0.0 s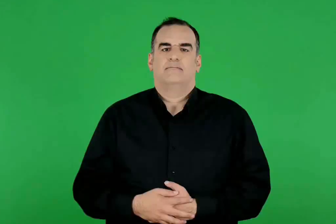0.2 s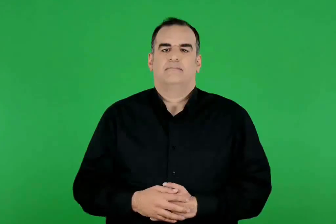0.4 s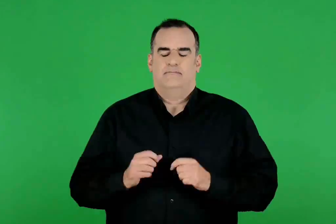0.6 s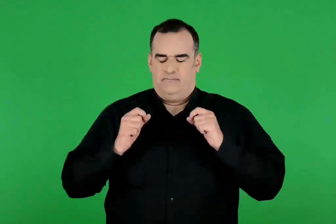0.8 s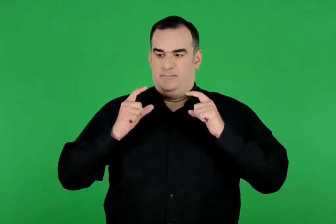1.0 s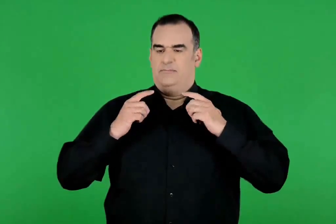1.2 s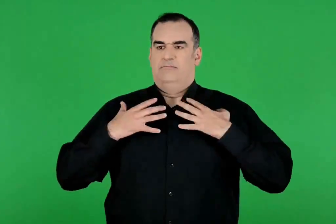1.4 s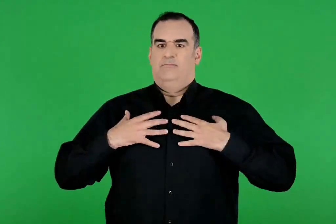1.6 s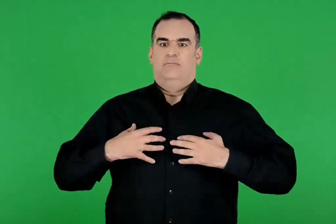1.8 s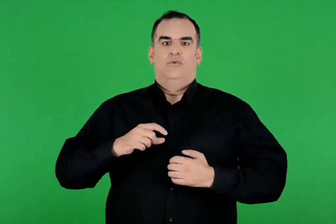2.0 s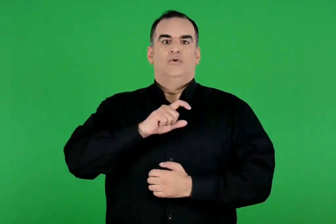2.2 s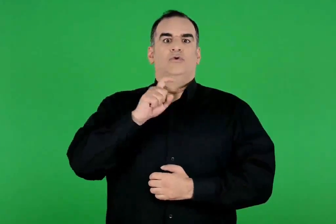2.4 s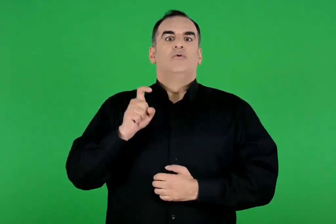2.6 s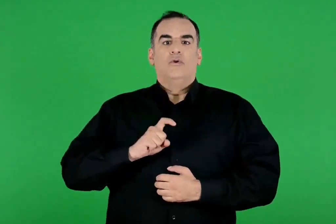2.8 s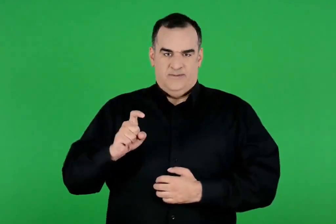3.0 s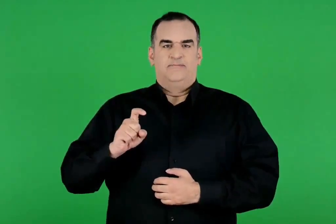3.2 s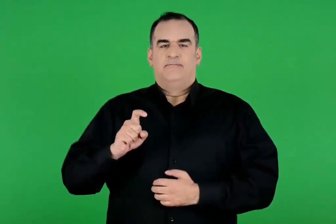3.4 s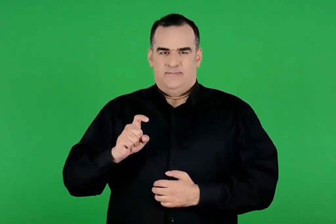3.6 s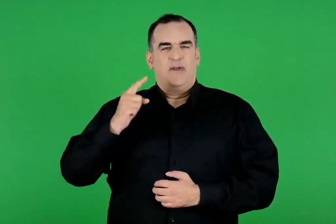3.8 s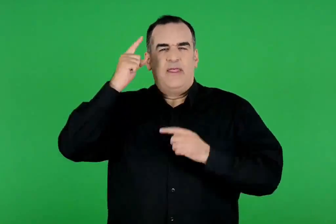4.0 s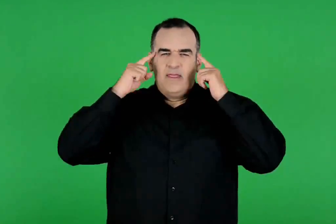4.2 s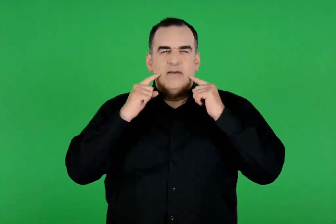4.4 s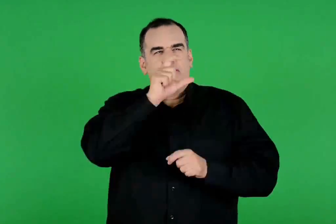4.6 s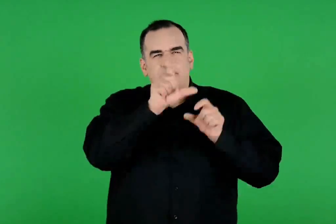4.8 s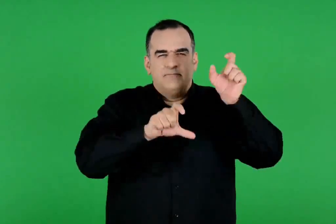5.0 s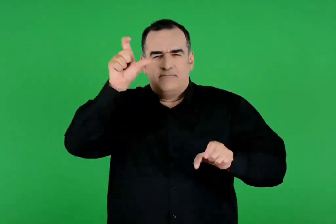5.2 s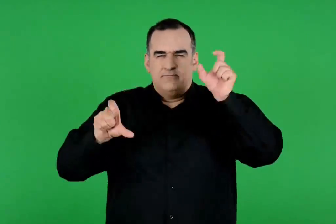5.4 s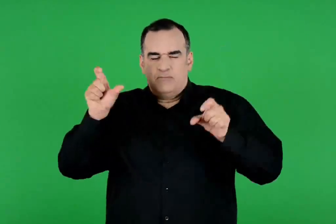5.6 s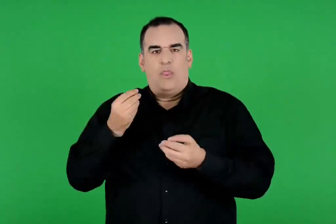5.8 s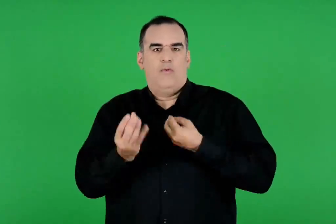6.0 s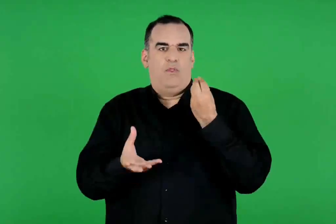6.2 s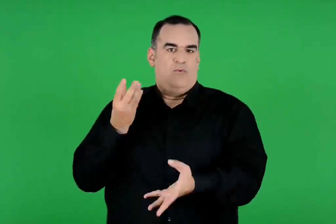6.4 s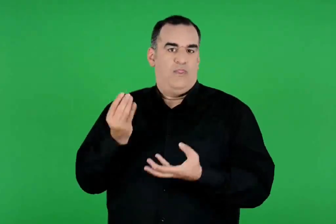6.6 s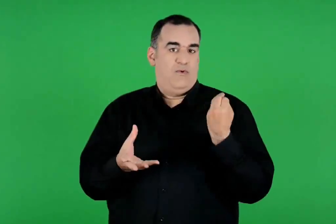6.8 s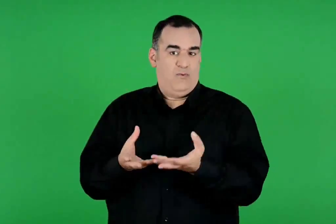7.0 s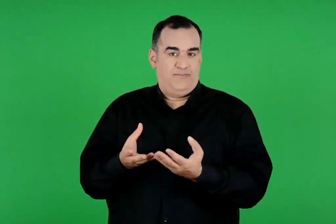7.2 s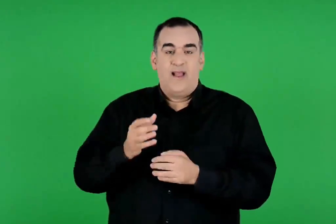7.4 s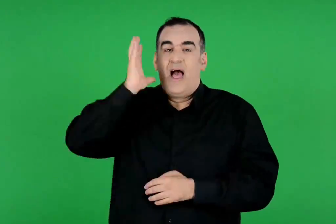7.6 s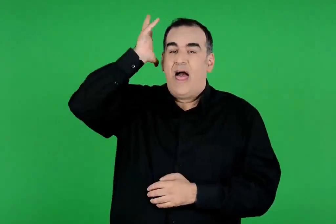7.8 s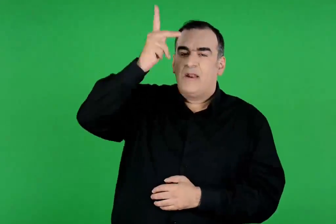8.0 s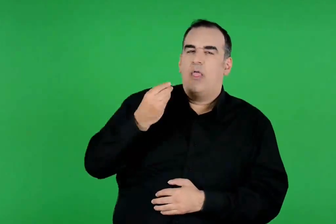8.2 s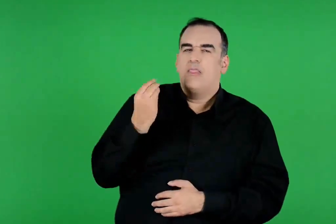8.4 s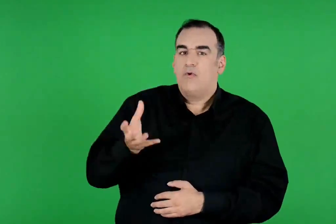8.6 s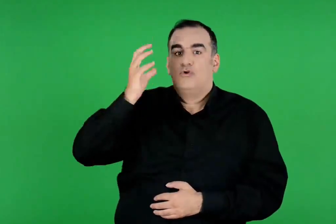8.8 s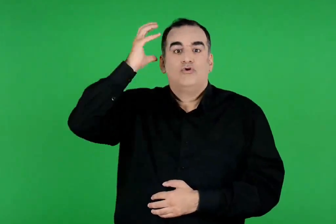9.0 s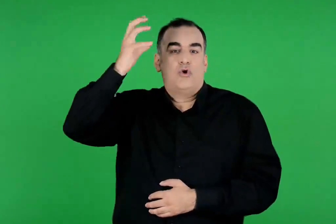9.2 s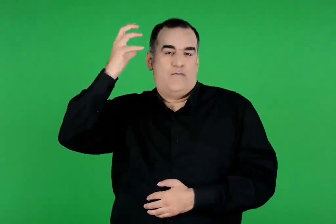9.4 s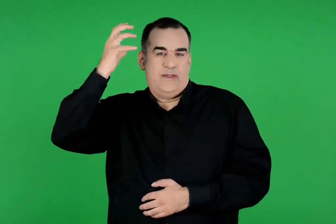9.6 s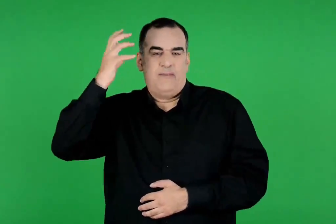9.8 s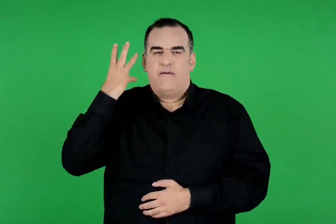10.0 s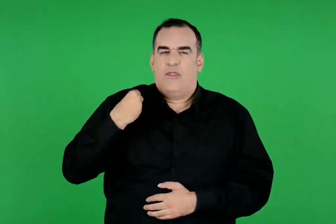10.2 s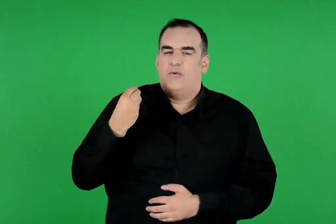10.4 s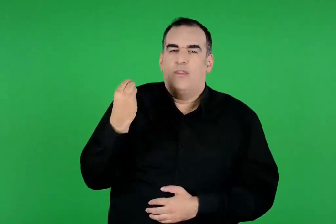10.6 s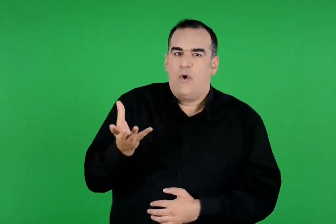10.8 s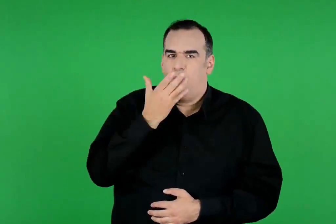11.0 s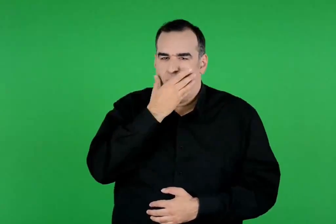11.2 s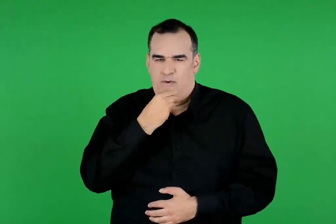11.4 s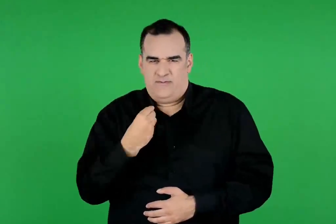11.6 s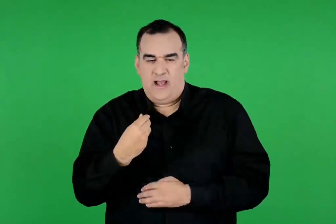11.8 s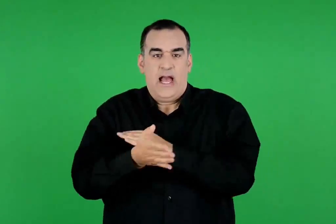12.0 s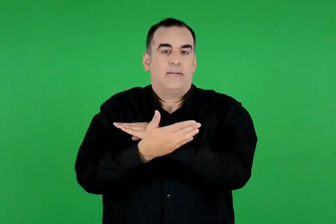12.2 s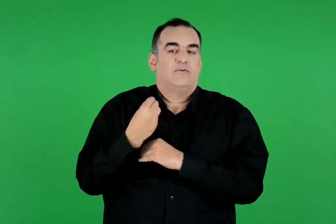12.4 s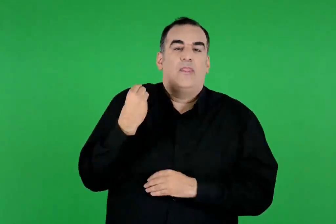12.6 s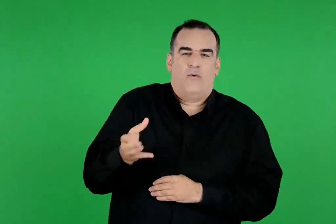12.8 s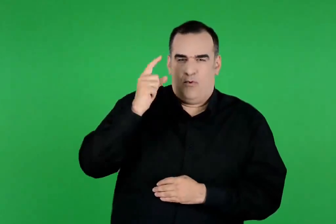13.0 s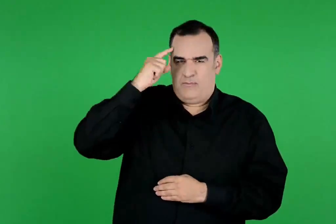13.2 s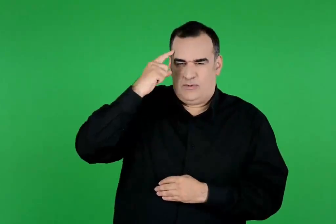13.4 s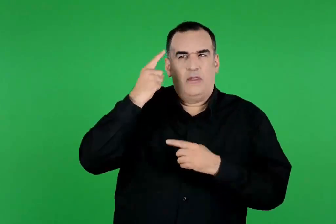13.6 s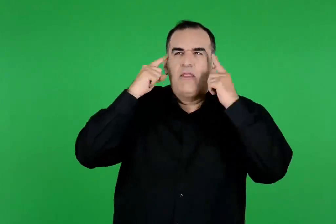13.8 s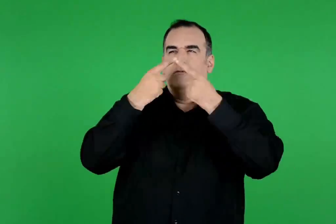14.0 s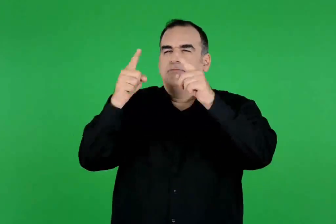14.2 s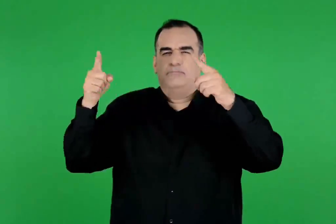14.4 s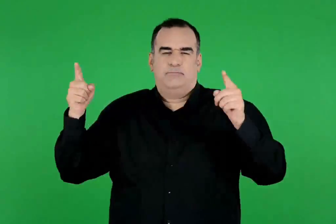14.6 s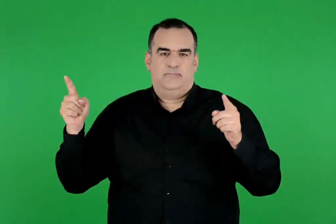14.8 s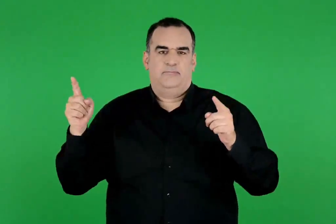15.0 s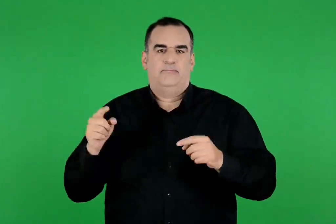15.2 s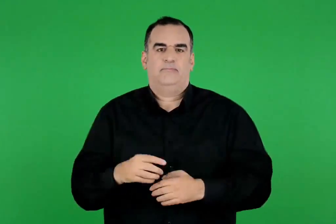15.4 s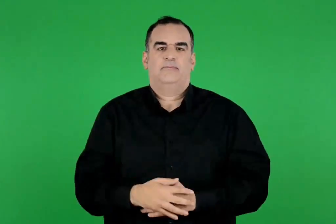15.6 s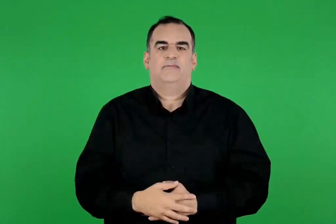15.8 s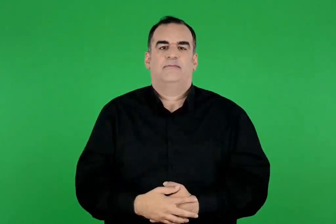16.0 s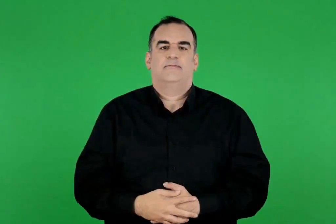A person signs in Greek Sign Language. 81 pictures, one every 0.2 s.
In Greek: της έδωσε ζωή κι όλοι οι θεοί τής χάρισαν δώρα η αθηνά σοφία , η αφροδίτη ομορφιά , ο ερμής πονηριά κτλ
